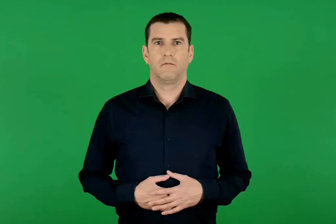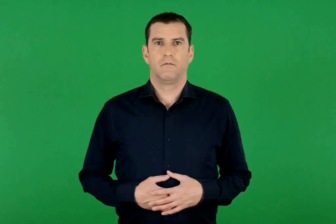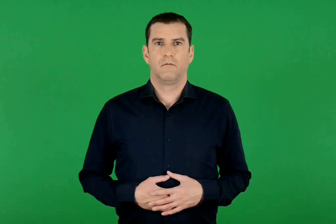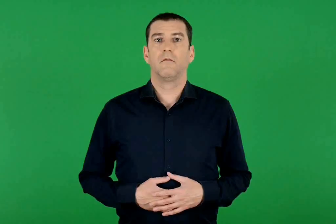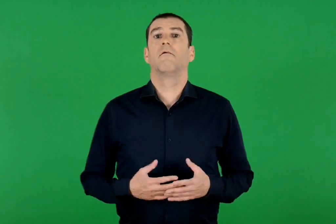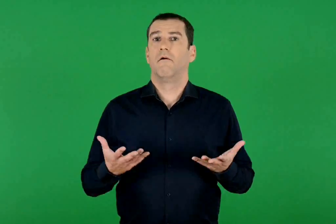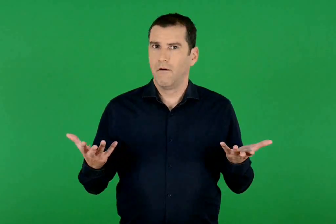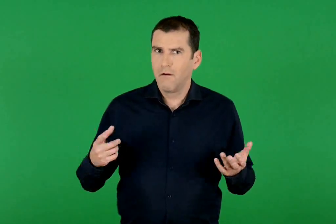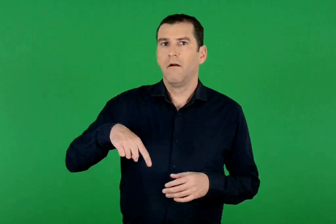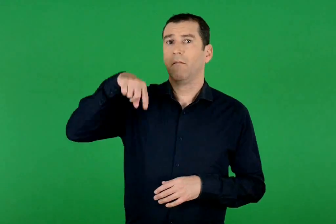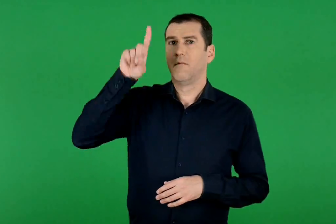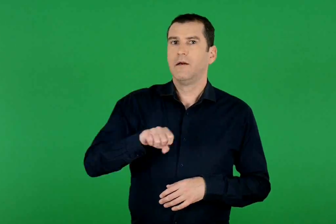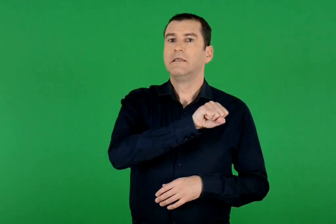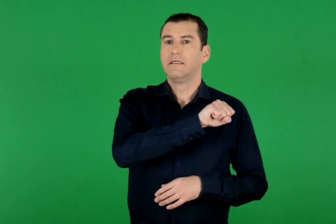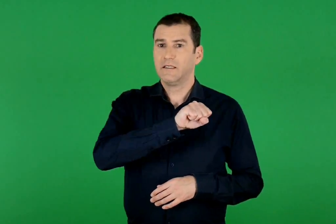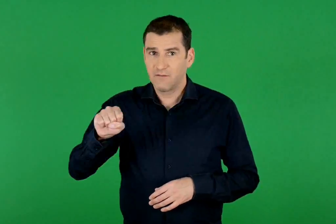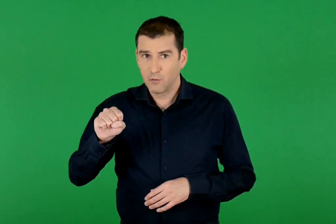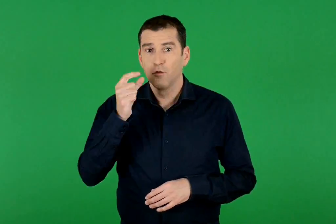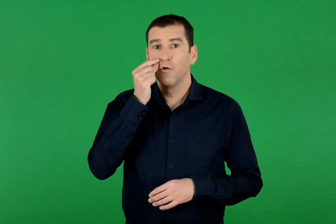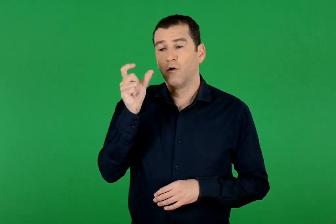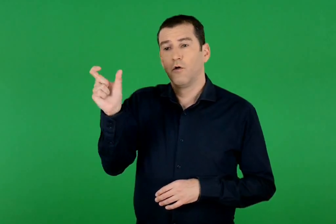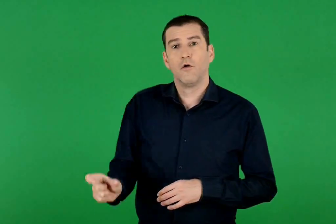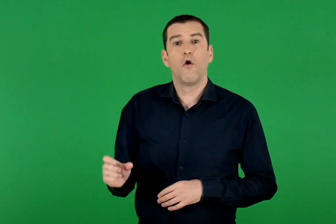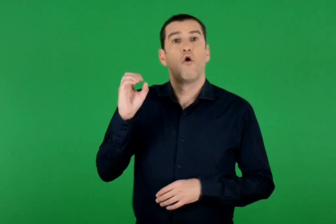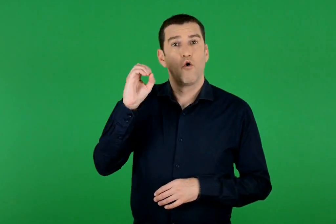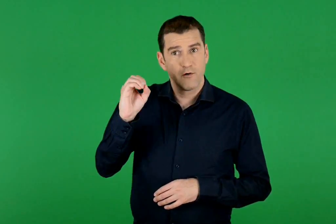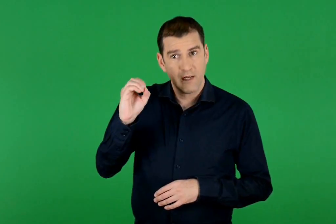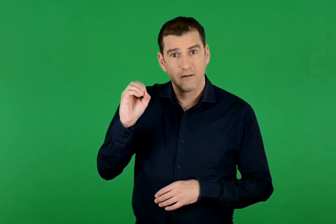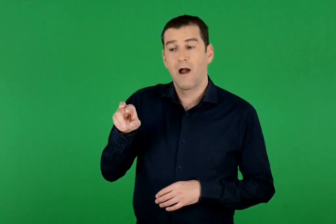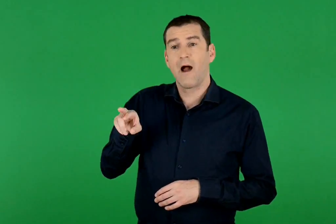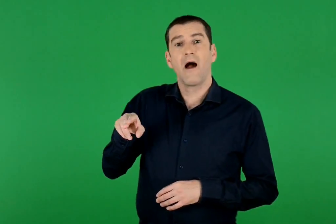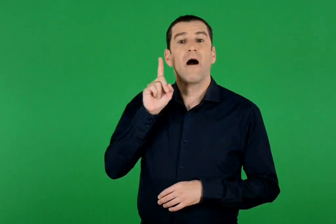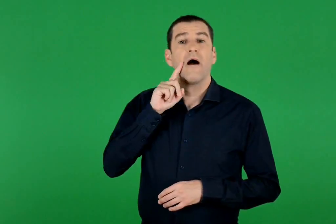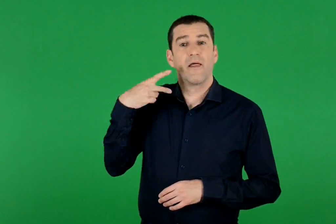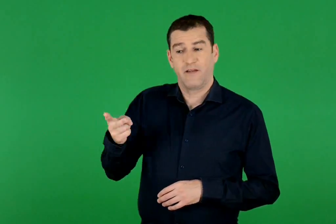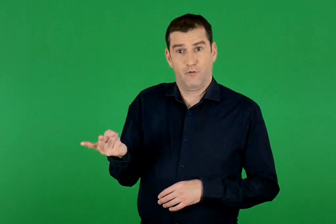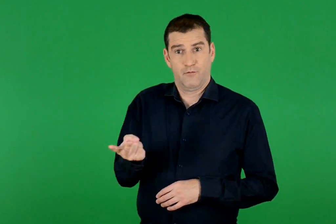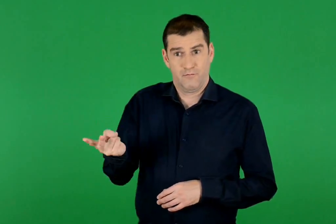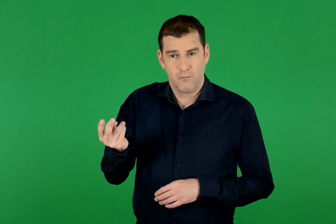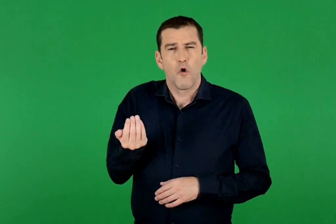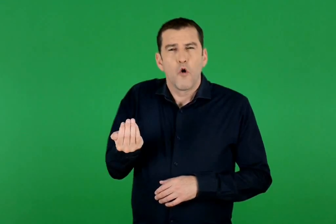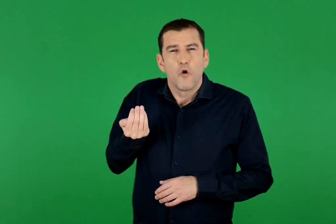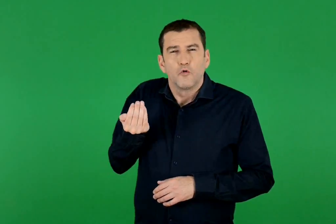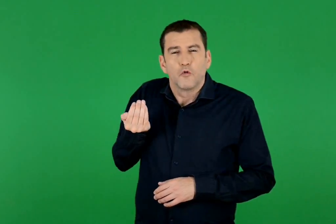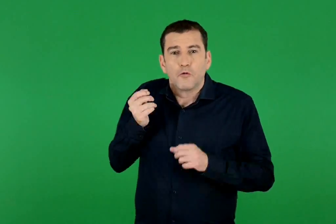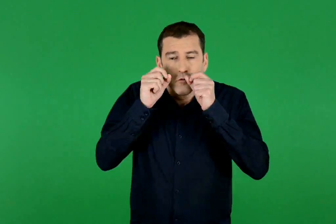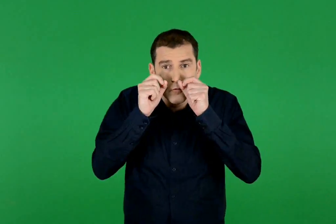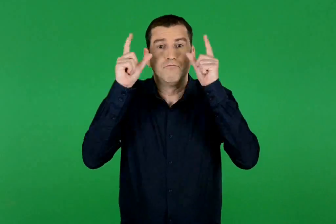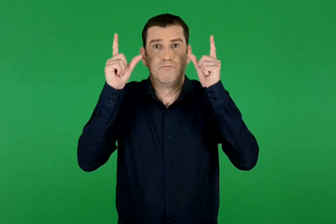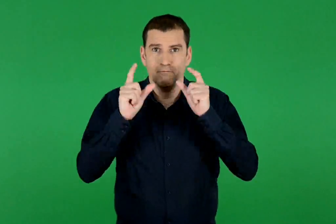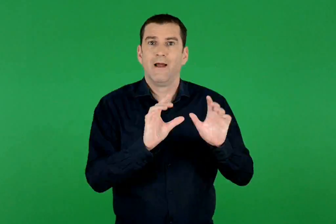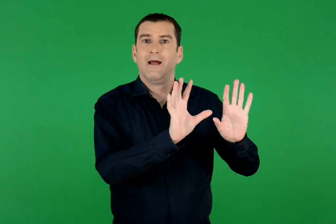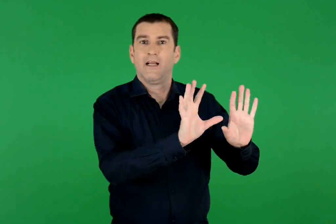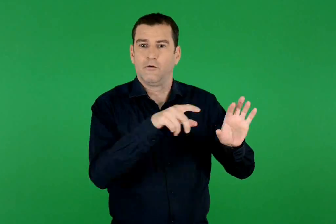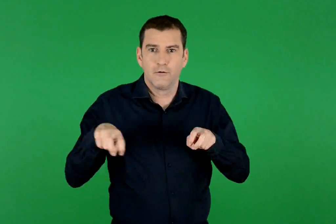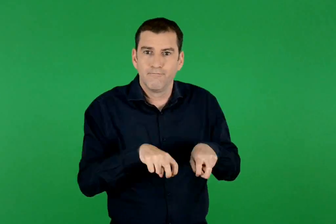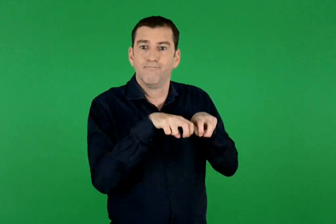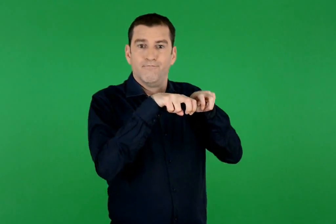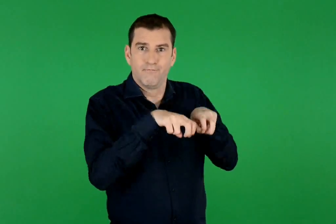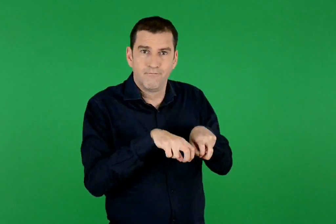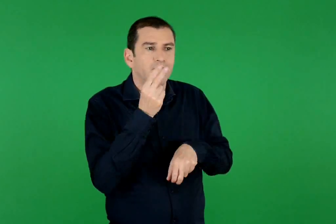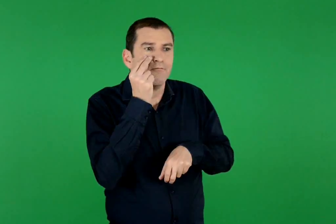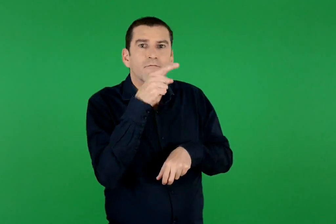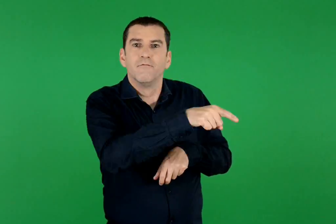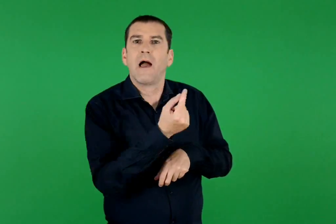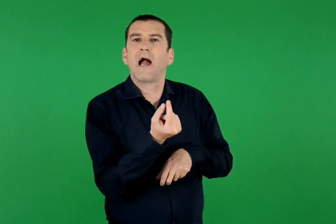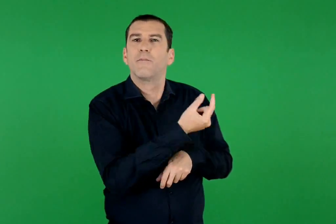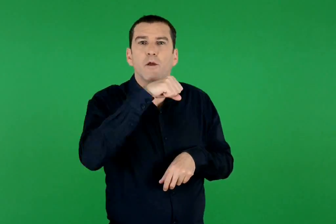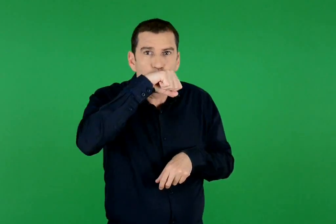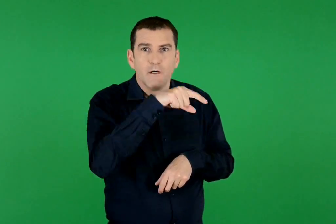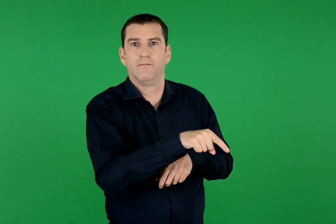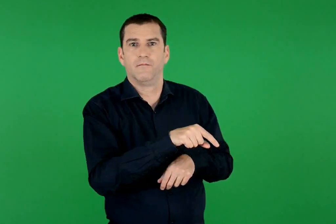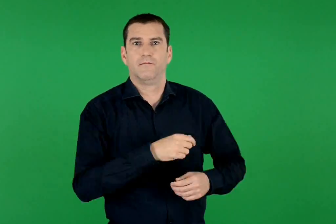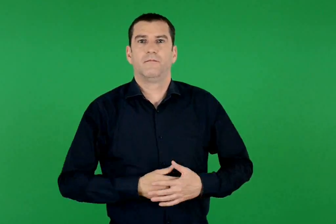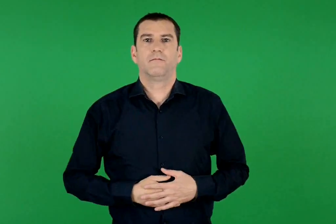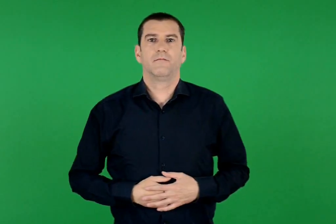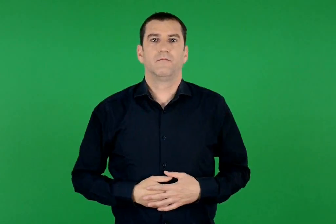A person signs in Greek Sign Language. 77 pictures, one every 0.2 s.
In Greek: αν και ήταν σάββατο , ο ορφέας και η αδερφή του ξύπνησαν νωρίς νωρίς και στήθηκαν μπροστά στην τηλεόραση για να παρακολουθήσουν την αγαπημένη τους εκπομπή
